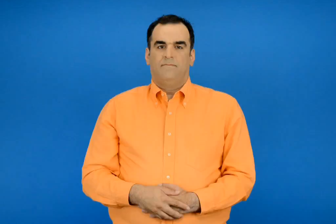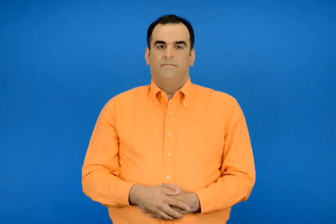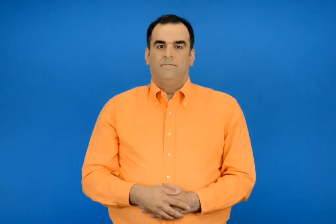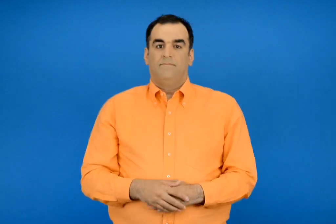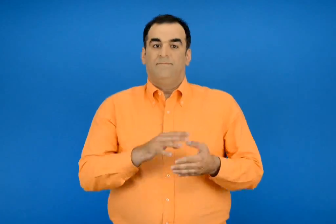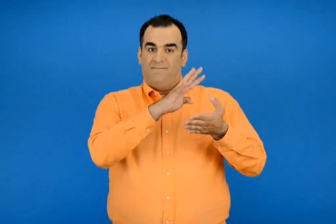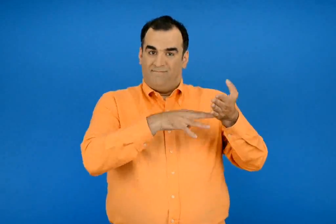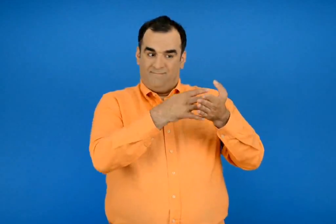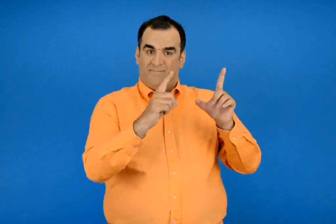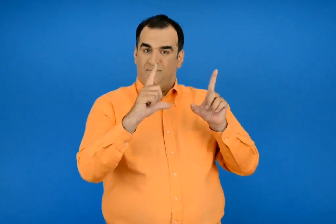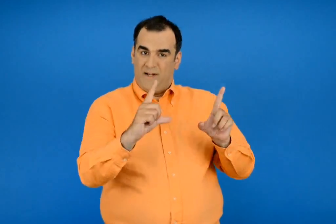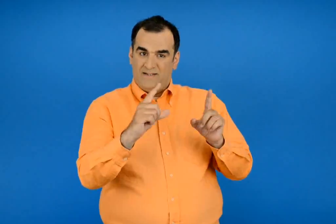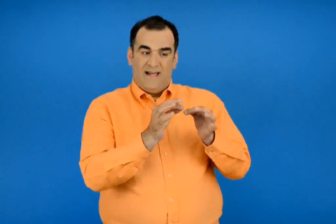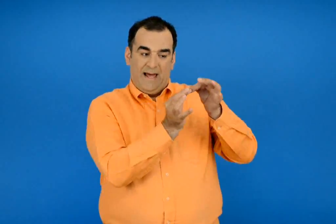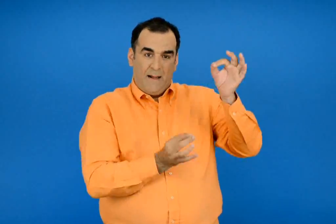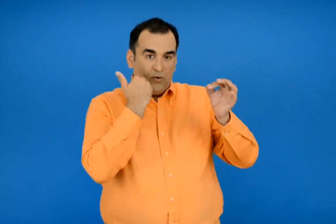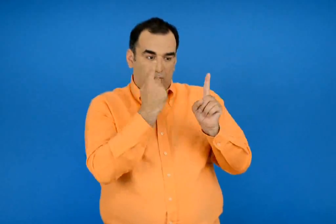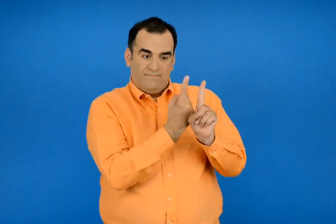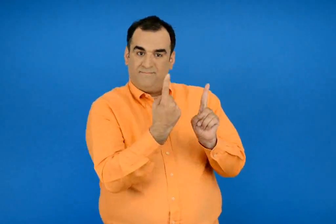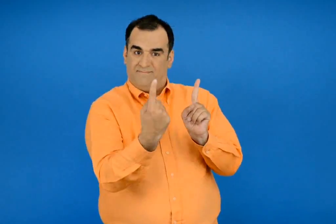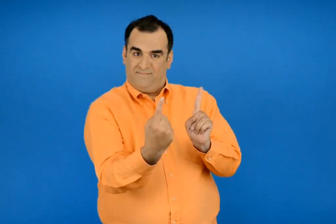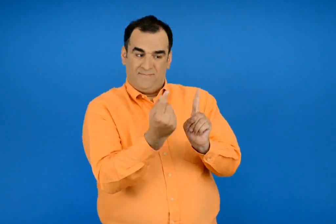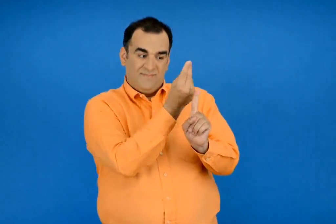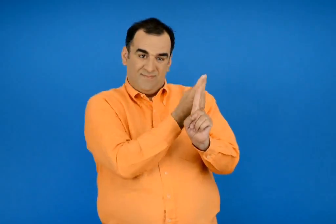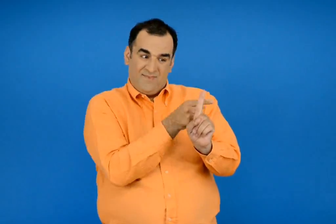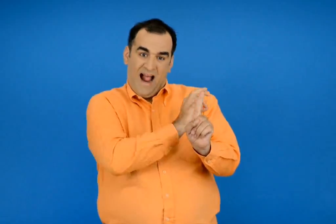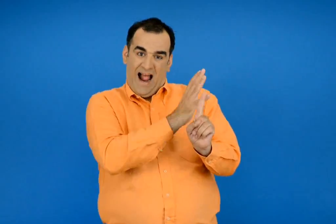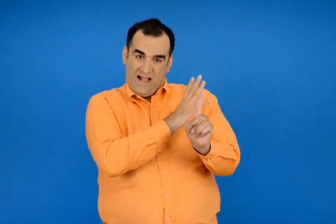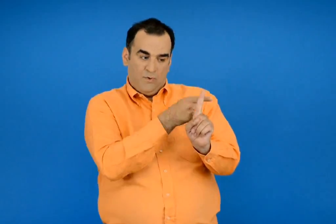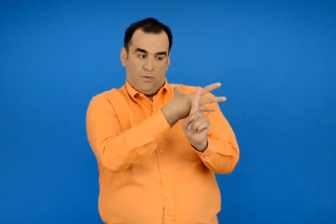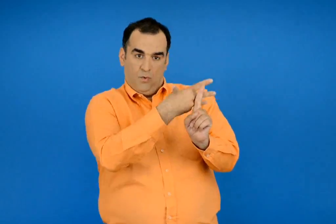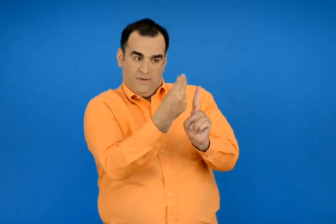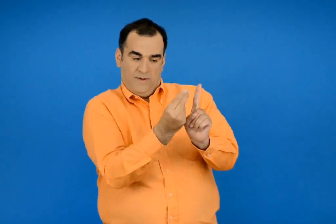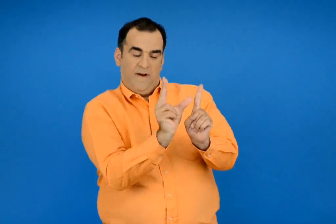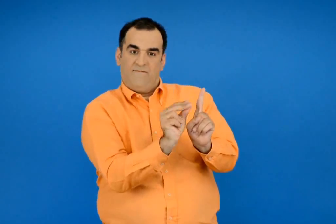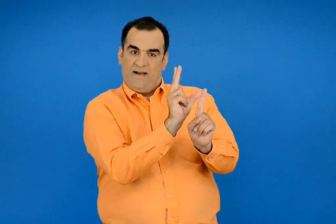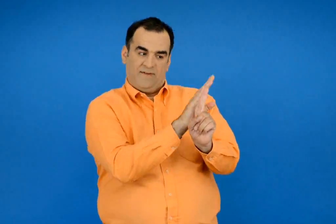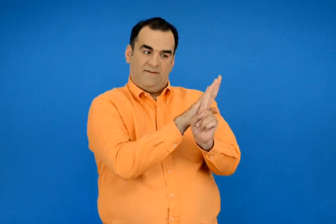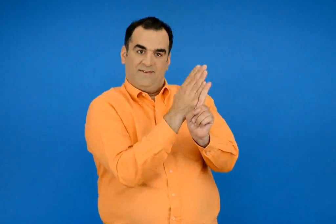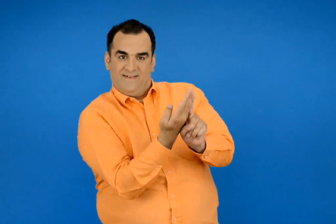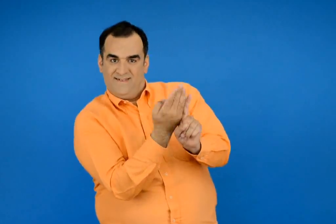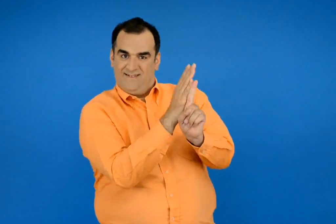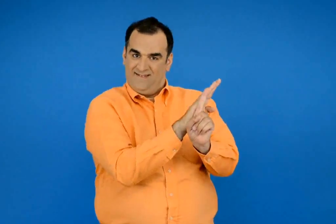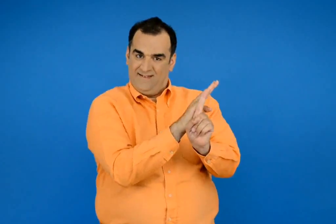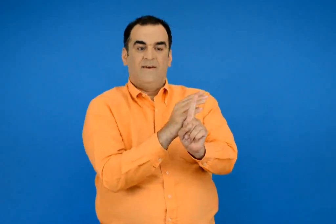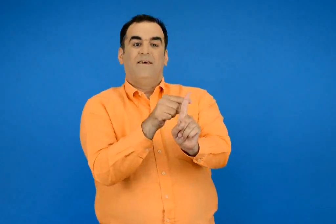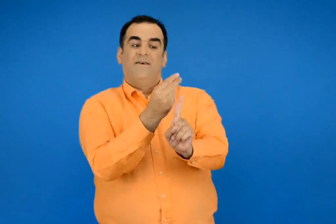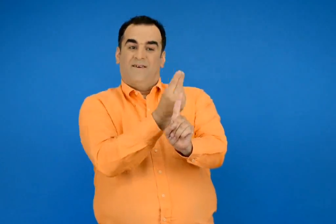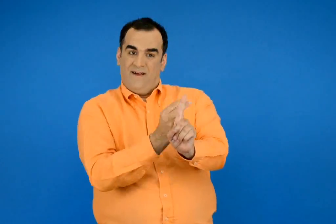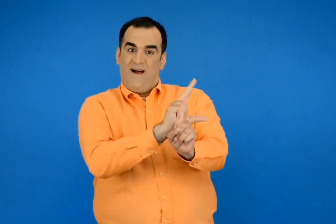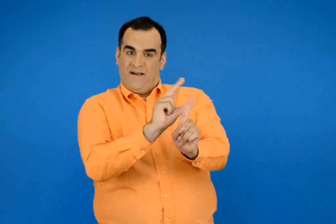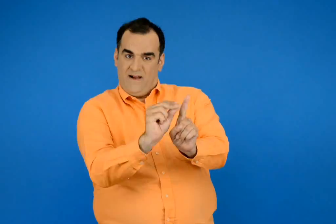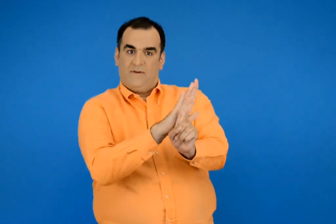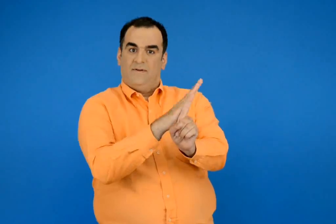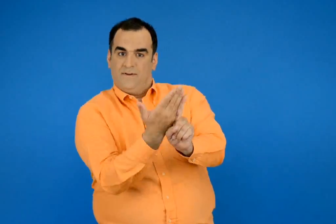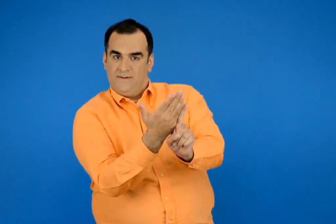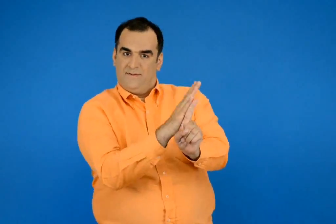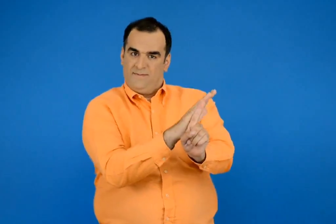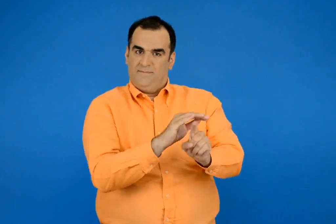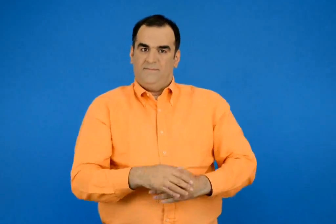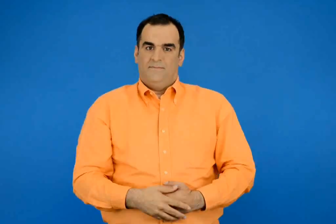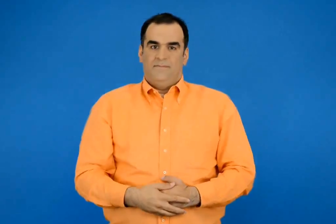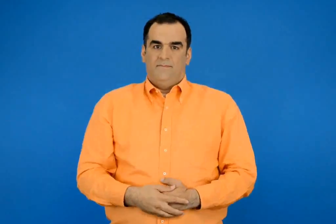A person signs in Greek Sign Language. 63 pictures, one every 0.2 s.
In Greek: συμπληρώνω τα σχήματα ώστε να γίνουν συμμετρικά ως προς την κόκκινη γραμμή
